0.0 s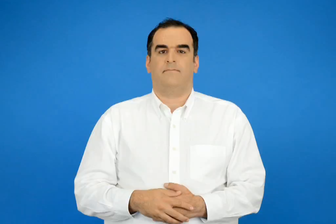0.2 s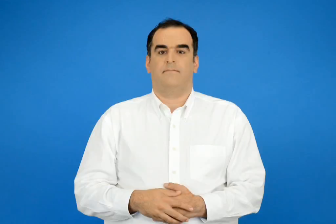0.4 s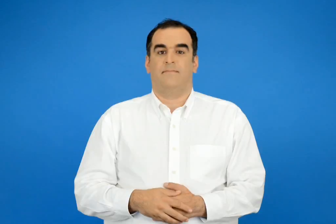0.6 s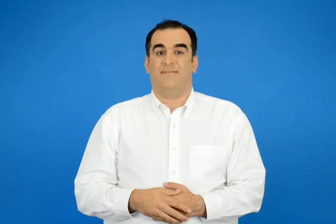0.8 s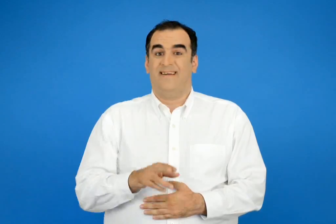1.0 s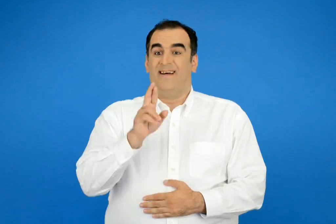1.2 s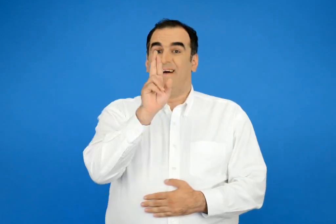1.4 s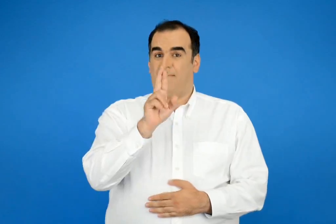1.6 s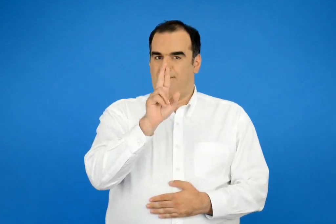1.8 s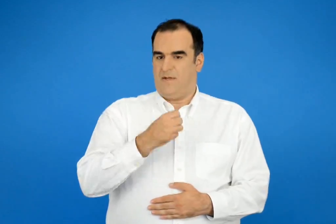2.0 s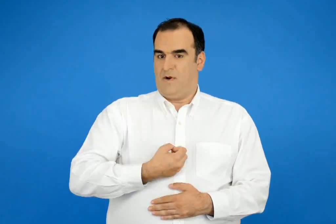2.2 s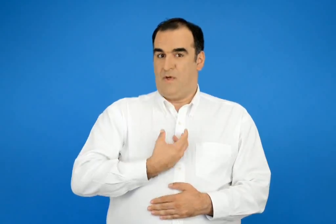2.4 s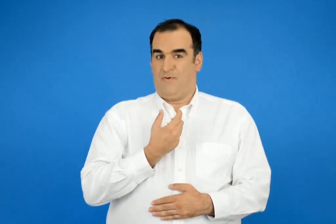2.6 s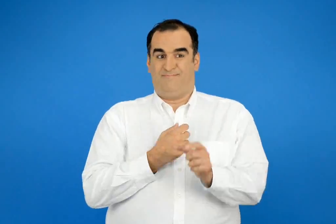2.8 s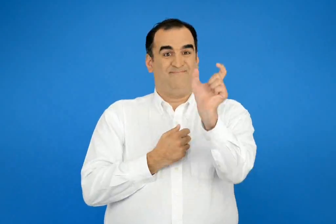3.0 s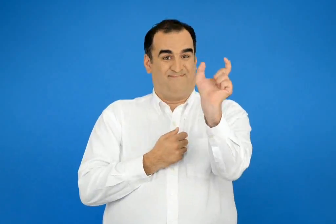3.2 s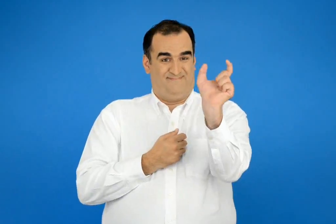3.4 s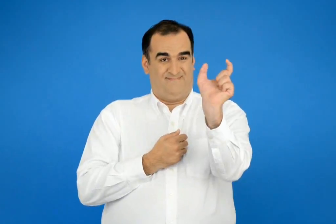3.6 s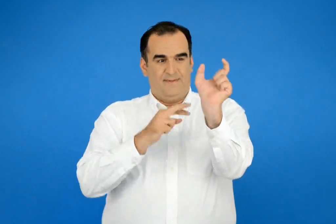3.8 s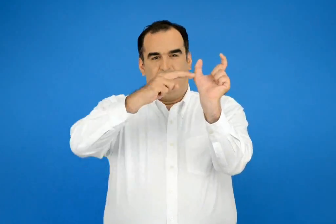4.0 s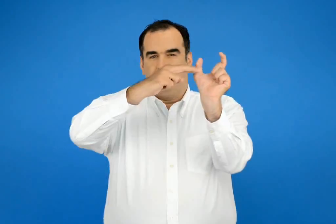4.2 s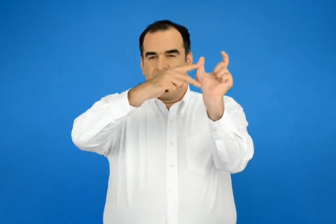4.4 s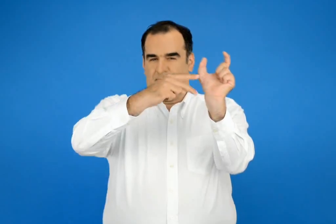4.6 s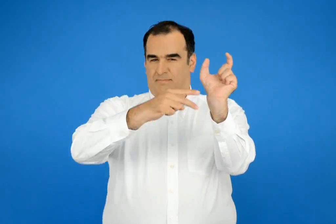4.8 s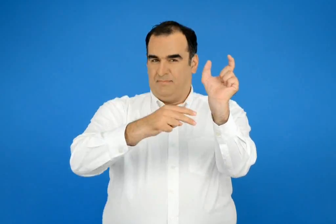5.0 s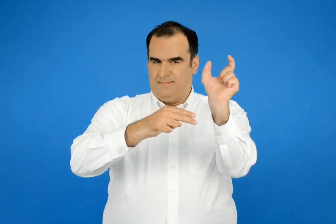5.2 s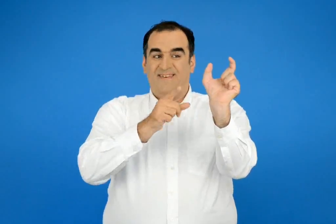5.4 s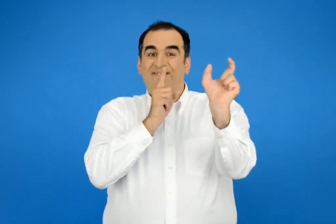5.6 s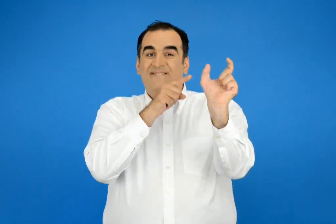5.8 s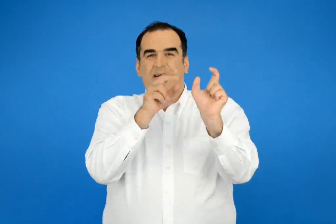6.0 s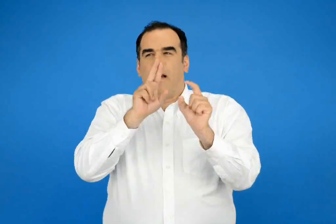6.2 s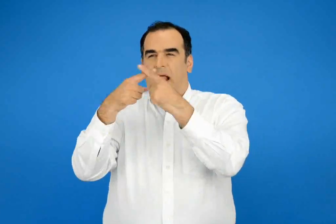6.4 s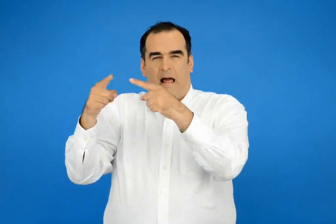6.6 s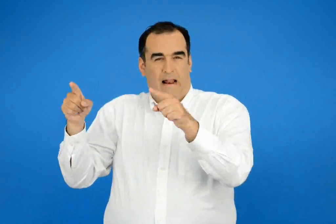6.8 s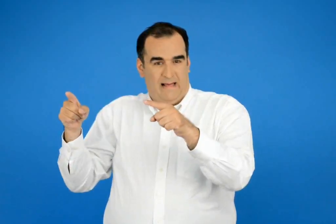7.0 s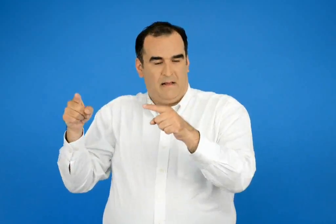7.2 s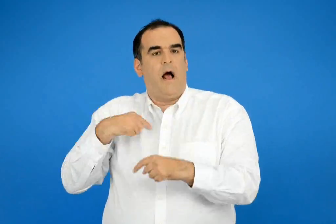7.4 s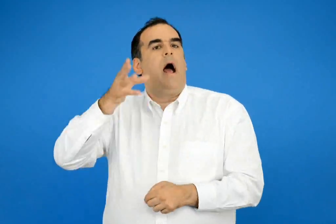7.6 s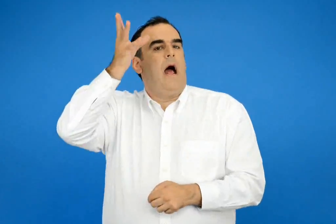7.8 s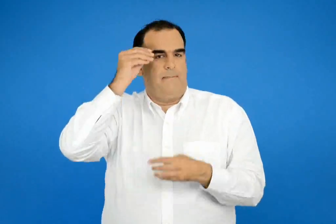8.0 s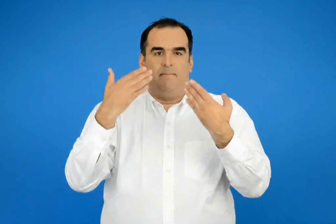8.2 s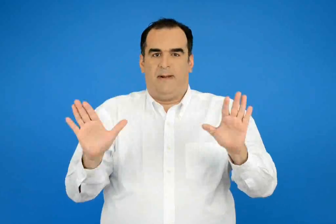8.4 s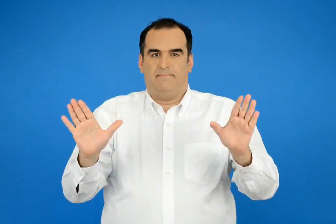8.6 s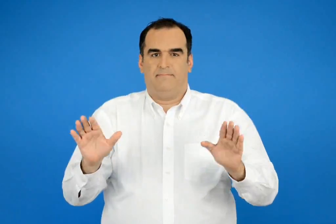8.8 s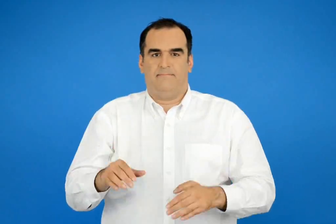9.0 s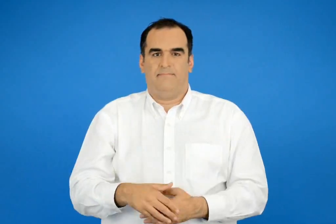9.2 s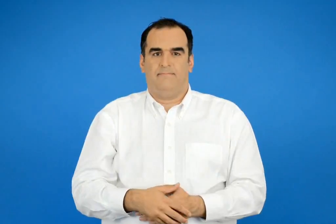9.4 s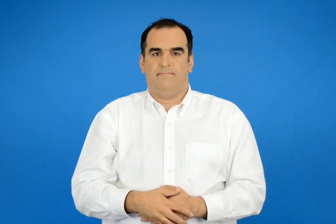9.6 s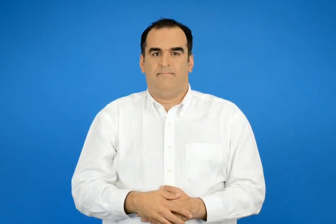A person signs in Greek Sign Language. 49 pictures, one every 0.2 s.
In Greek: έμαθα να κλίνω το ρήμα νιώθω και αλλά ρήματα όπως αυτό
